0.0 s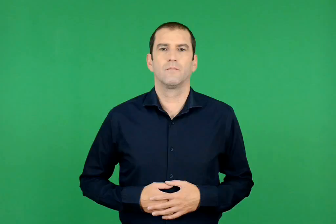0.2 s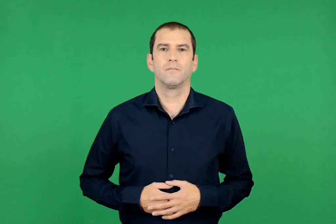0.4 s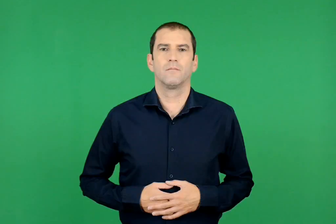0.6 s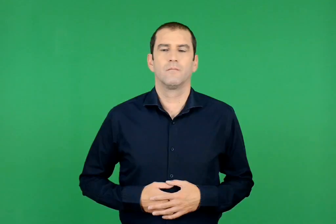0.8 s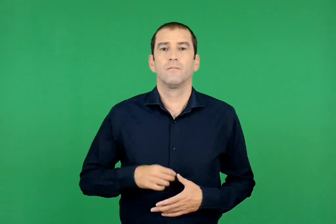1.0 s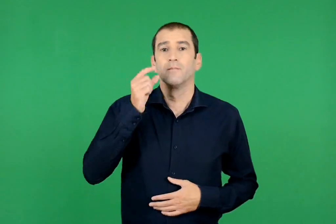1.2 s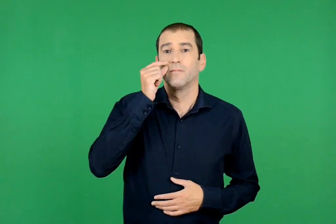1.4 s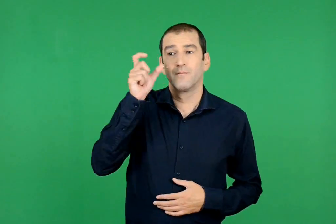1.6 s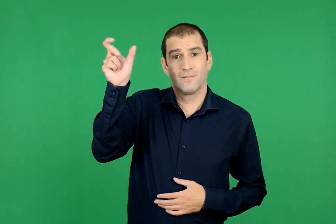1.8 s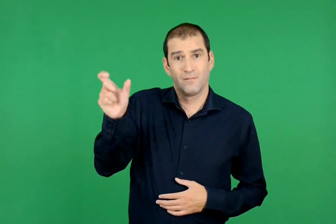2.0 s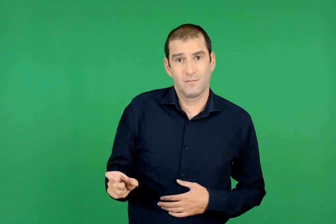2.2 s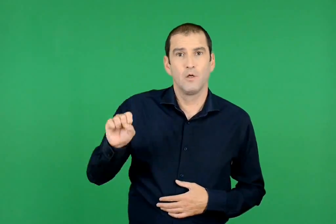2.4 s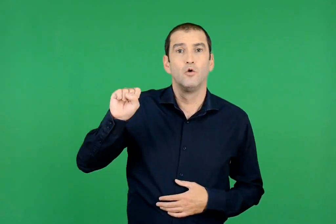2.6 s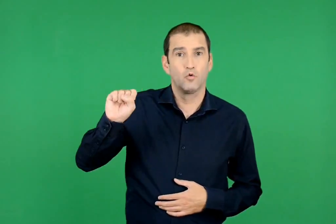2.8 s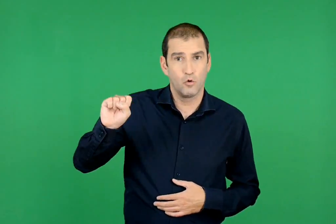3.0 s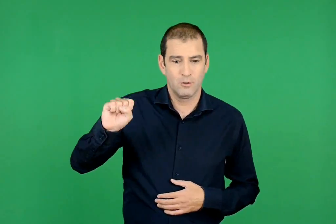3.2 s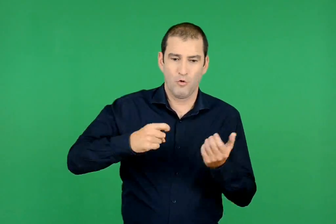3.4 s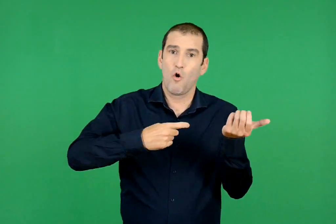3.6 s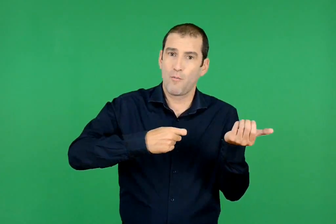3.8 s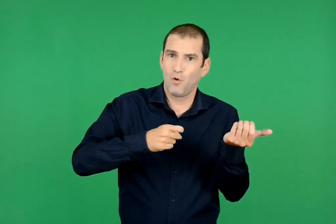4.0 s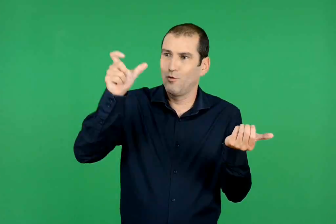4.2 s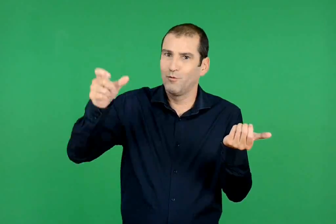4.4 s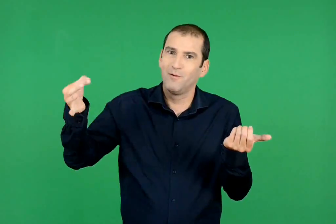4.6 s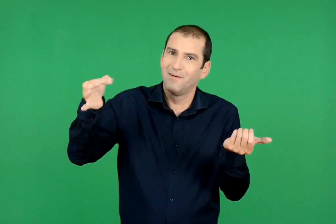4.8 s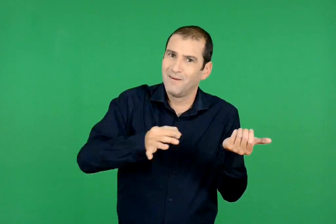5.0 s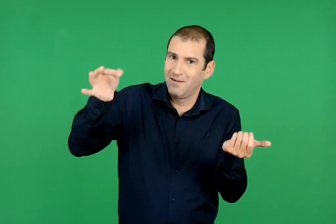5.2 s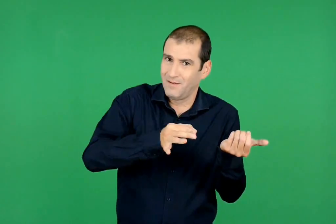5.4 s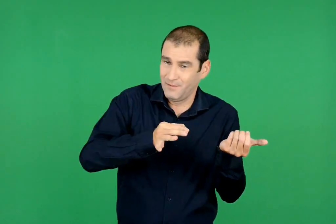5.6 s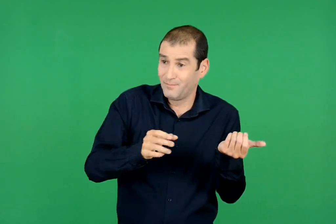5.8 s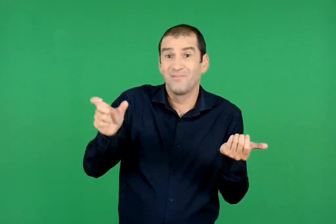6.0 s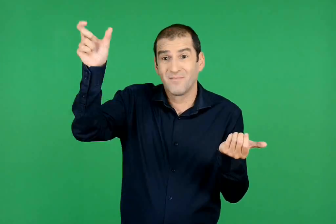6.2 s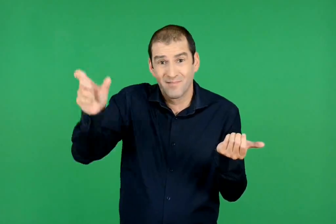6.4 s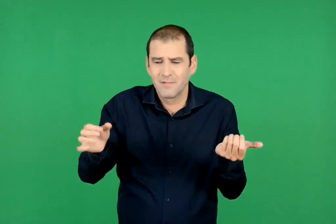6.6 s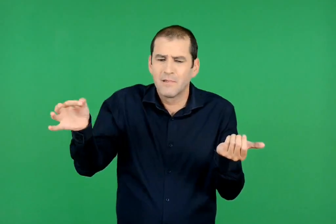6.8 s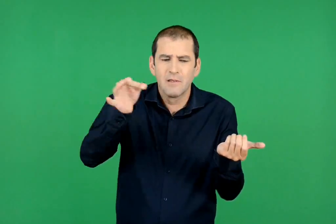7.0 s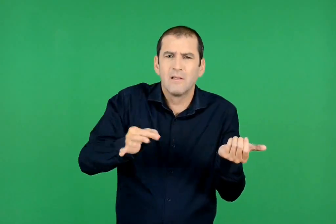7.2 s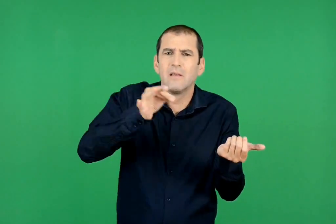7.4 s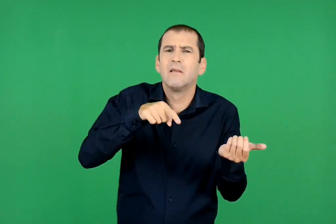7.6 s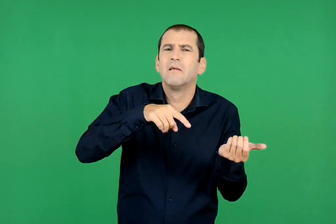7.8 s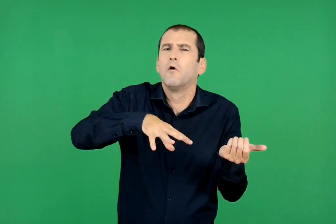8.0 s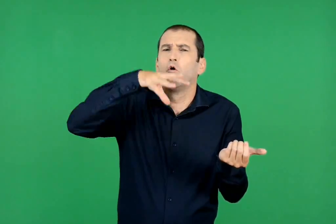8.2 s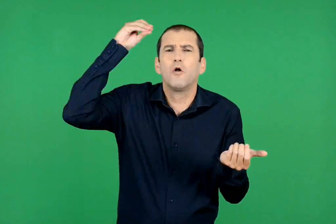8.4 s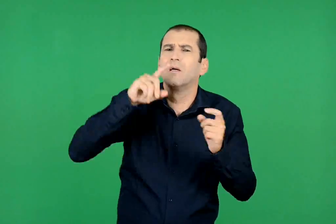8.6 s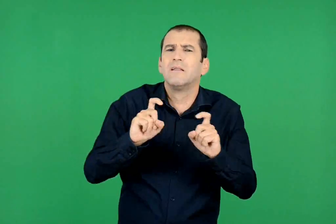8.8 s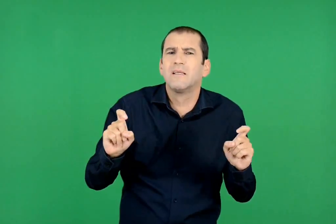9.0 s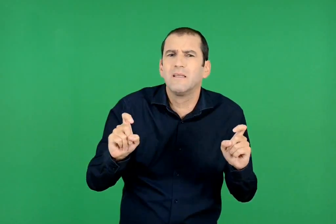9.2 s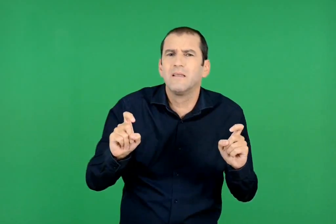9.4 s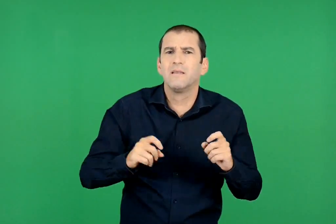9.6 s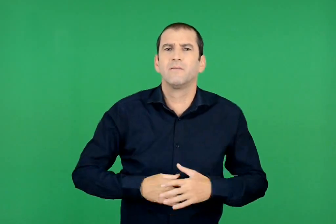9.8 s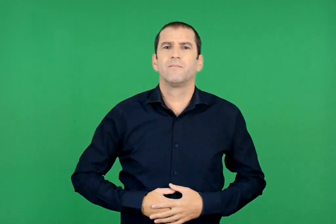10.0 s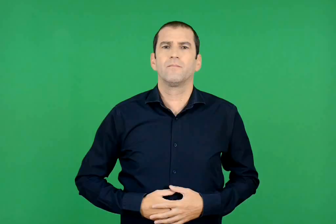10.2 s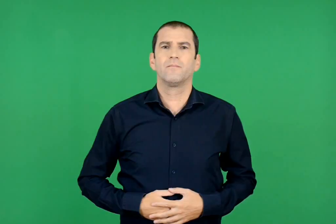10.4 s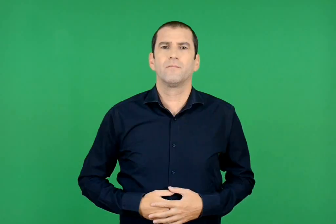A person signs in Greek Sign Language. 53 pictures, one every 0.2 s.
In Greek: ο σουλιώτης κουβεντιάζει με το τουφέκι του. τι θέλουν να πουν τα λόγια του ;
